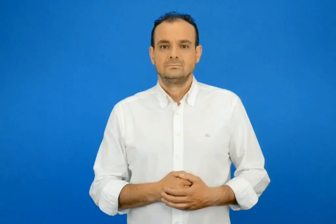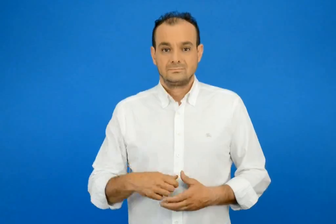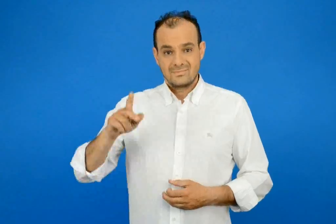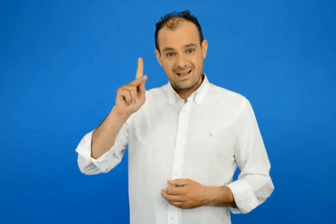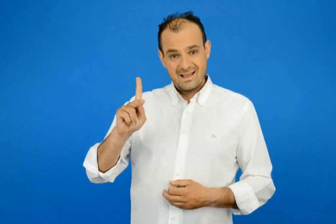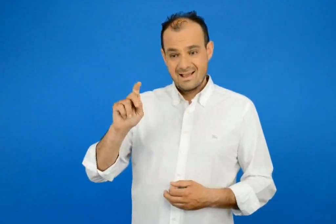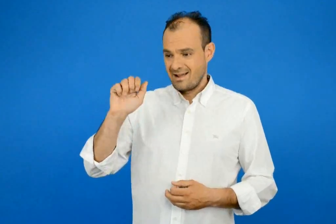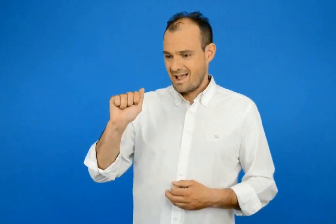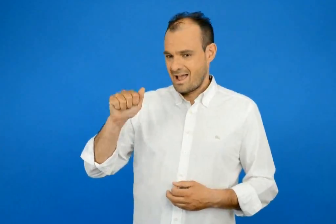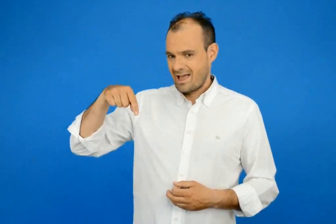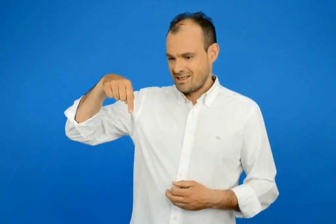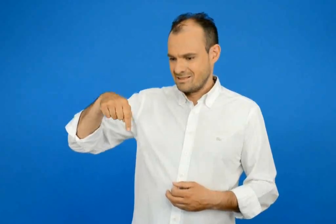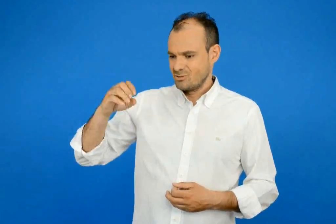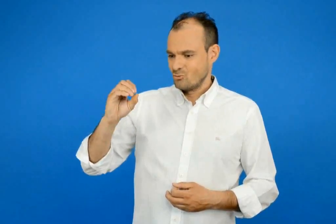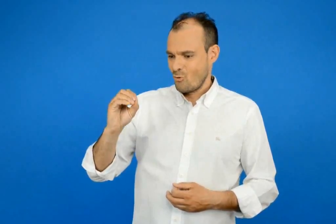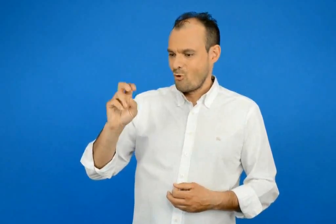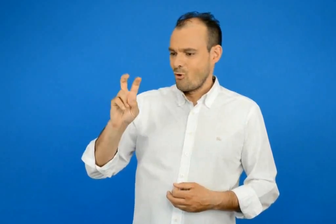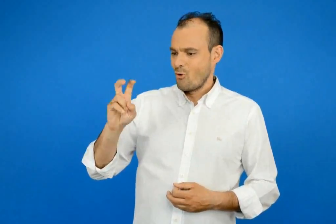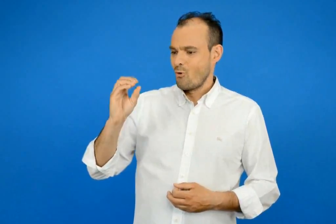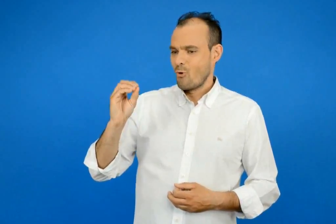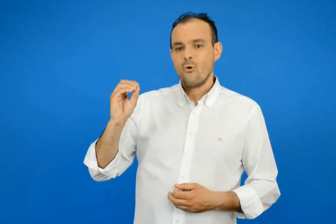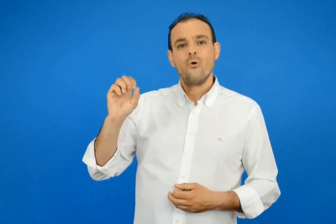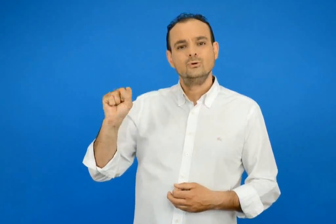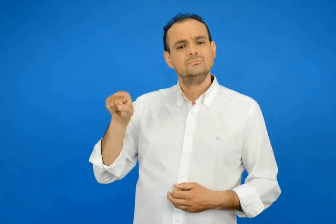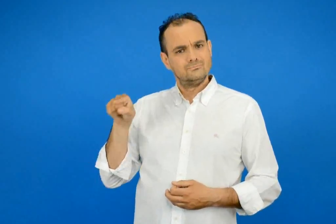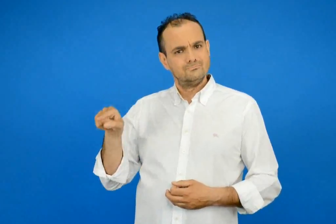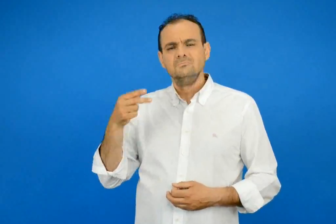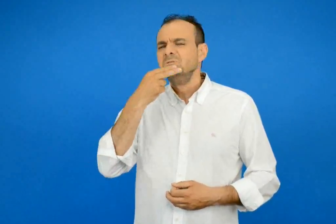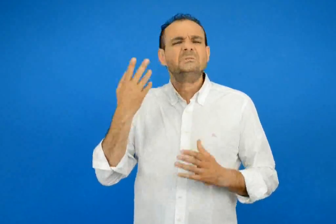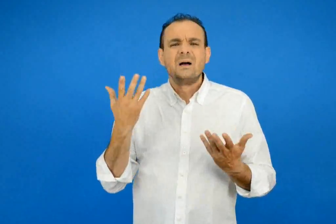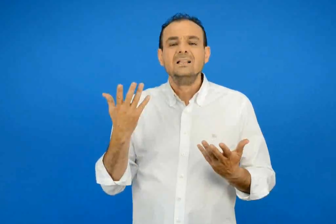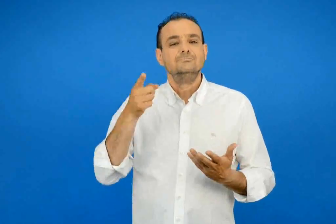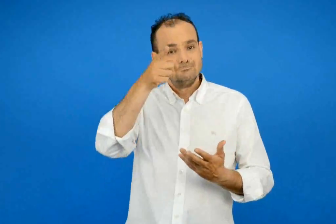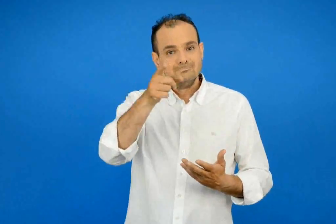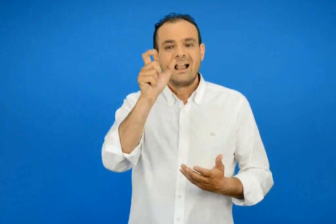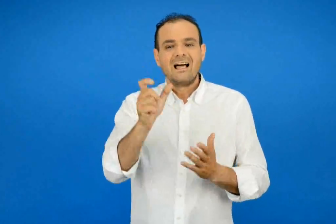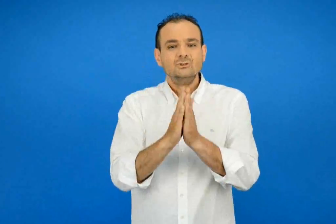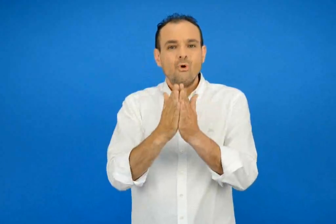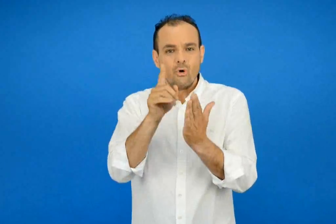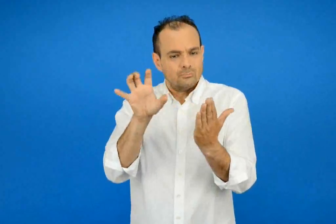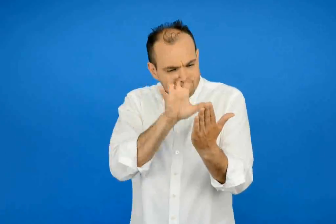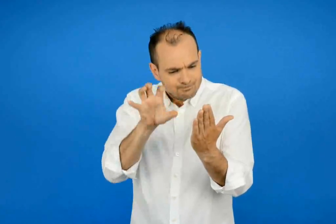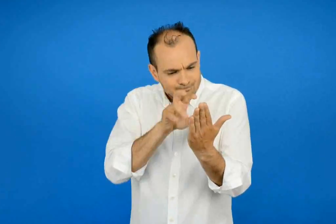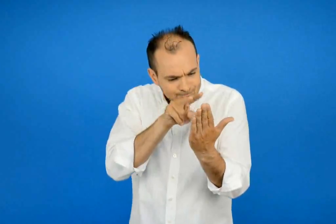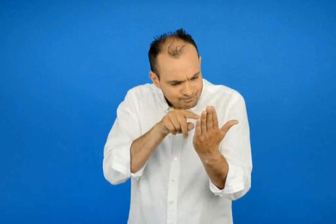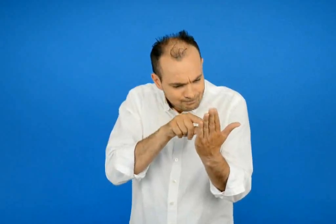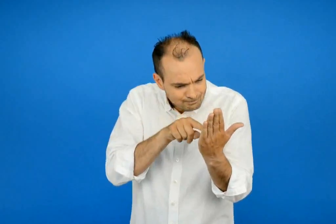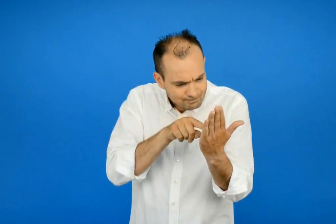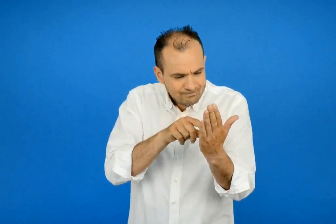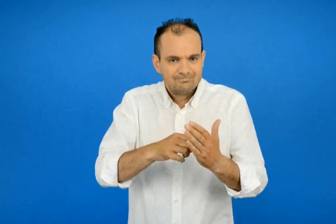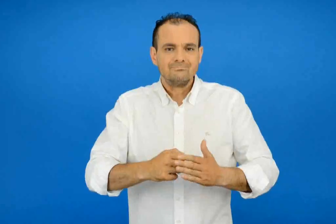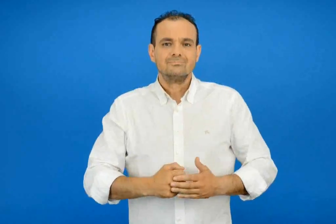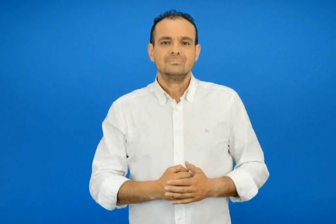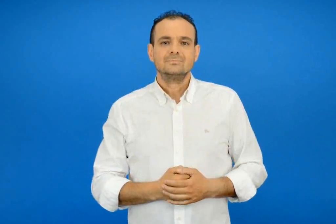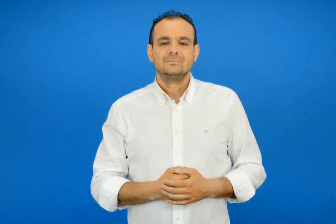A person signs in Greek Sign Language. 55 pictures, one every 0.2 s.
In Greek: ψάξε στο λεξικό για να βρεις τι σημαίνει η λέξη κάτοχος
